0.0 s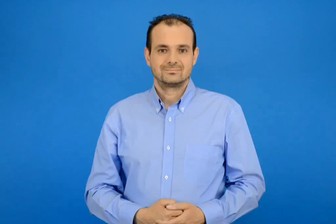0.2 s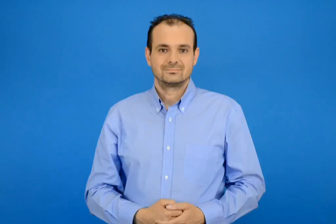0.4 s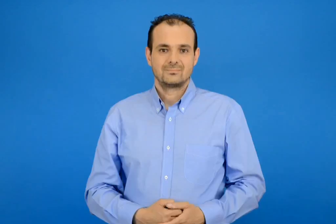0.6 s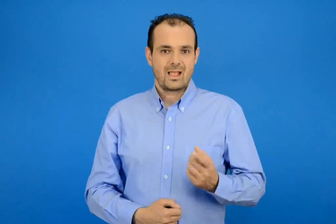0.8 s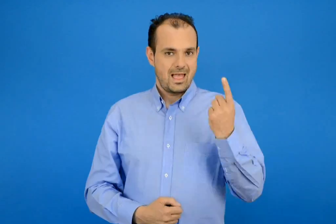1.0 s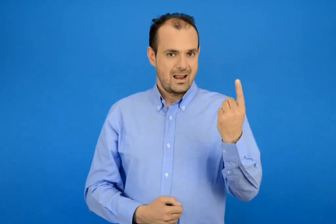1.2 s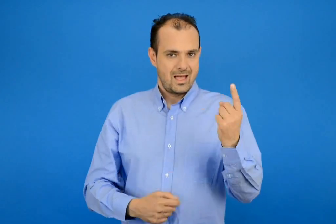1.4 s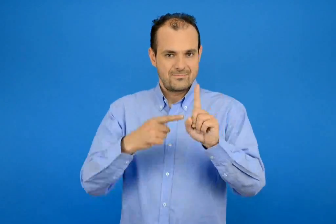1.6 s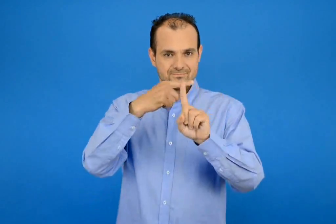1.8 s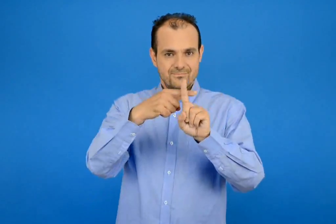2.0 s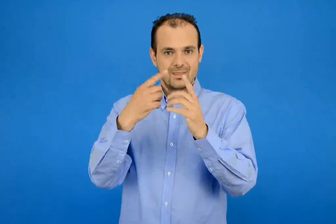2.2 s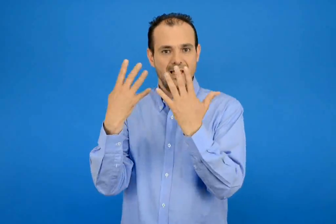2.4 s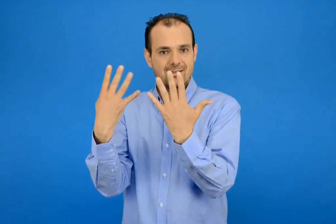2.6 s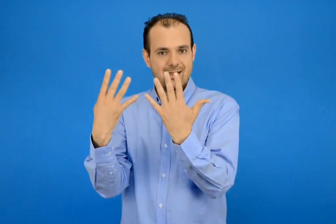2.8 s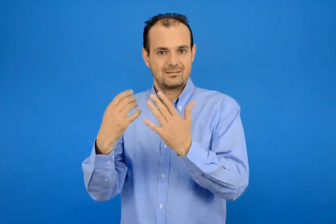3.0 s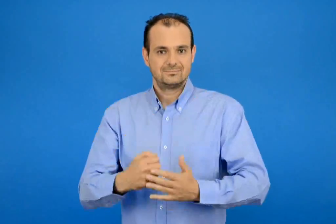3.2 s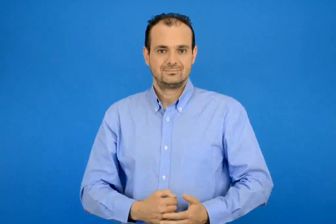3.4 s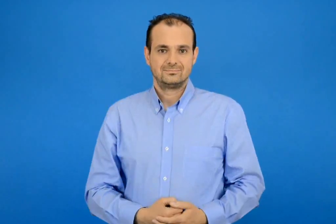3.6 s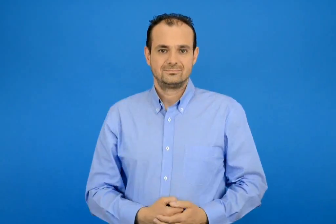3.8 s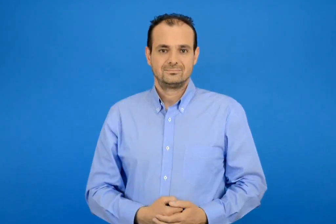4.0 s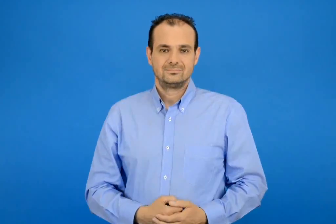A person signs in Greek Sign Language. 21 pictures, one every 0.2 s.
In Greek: 1 + 9
